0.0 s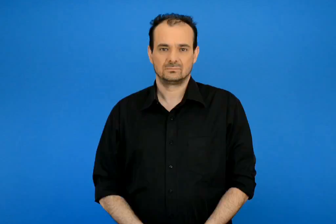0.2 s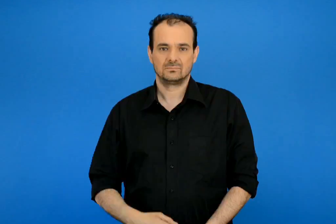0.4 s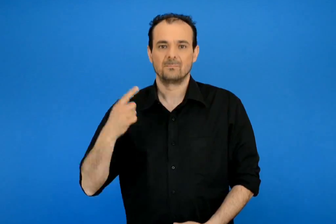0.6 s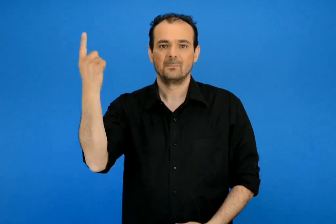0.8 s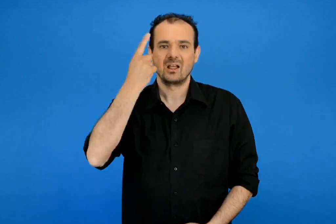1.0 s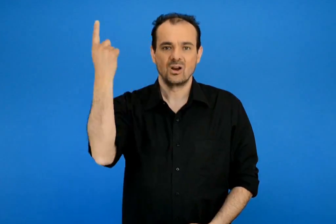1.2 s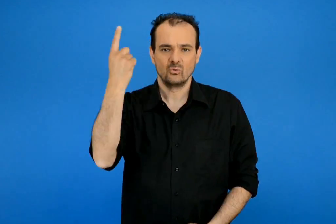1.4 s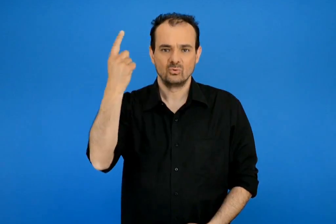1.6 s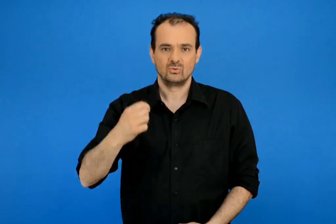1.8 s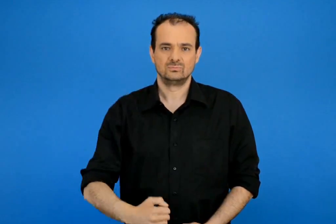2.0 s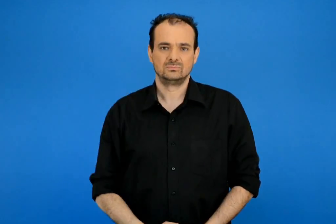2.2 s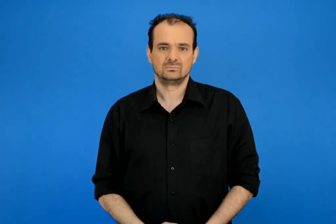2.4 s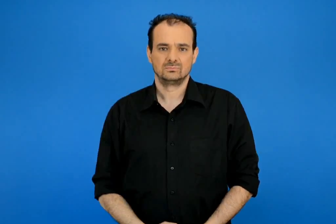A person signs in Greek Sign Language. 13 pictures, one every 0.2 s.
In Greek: περιβάλλον
